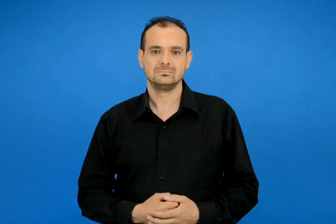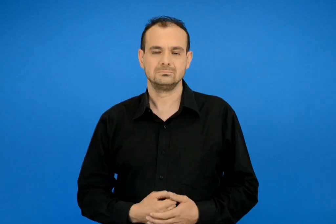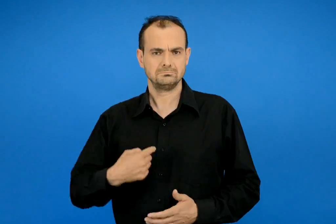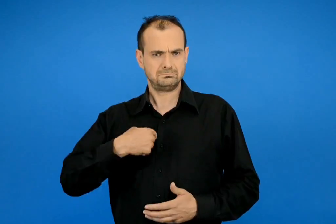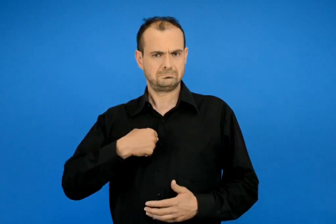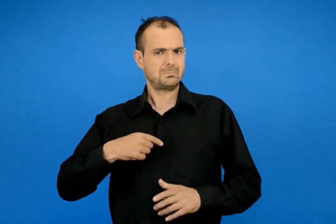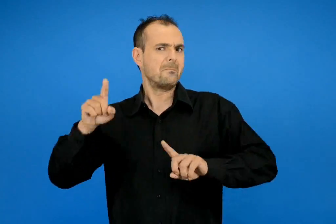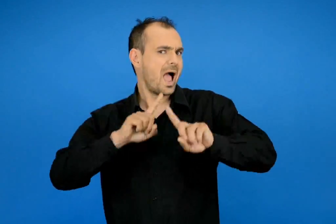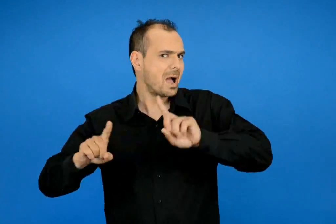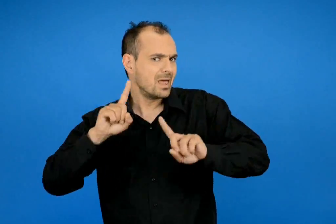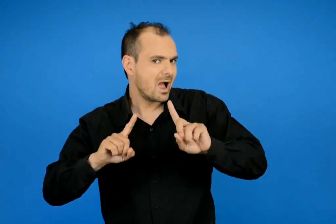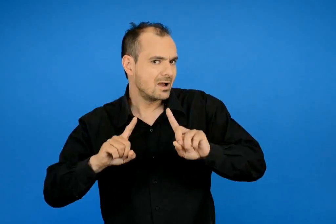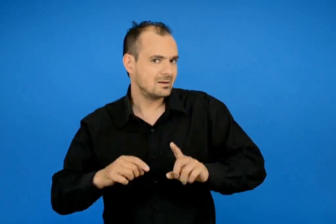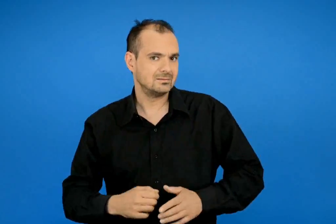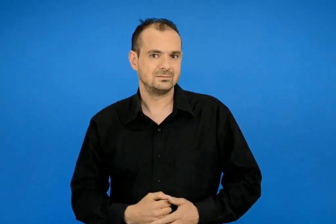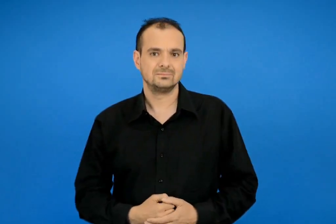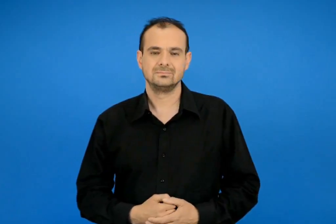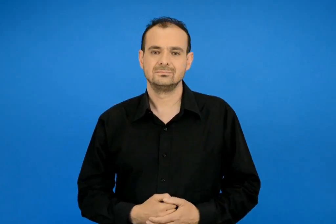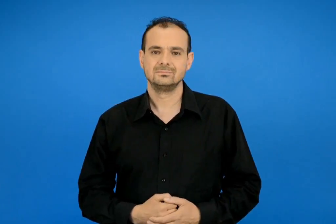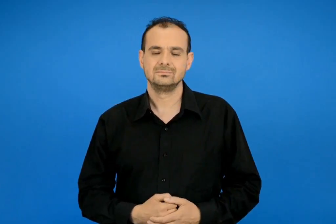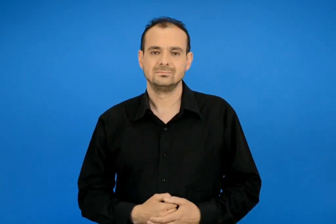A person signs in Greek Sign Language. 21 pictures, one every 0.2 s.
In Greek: ποια είμαι ;
